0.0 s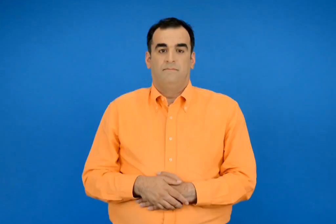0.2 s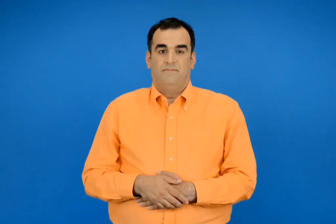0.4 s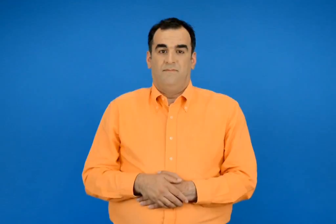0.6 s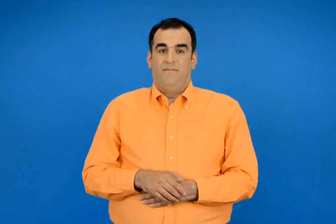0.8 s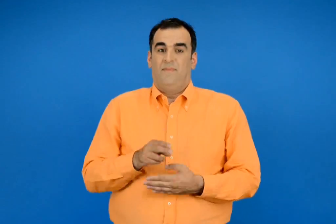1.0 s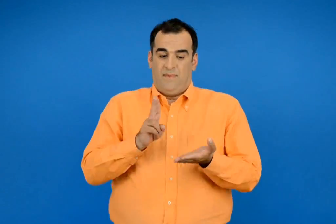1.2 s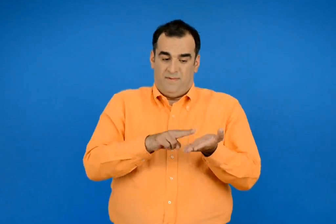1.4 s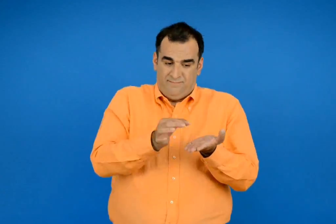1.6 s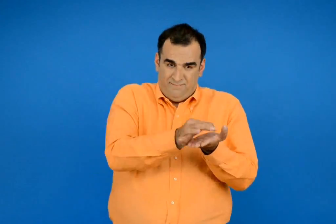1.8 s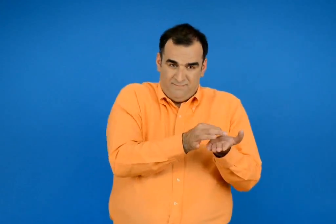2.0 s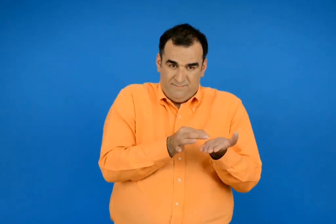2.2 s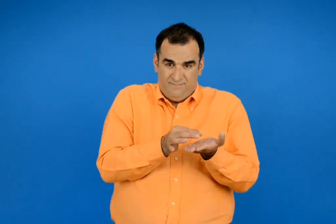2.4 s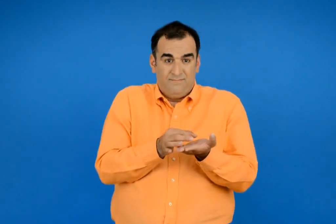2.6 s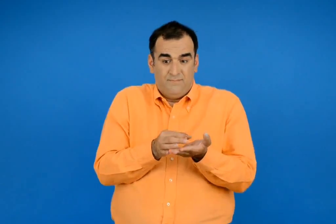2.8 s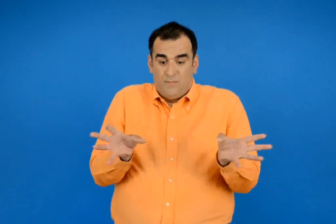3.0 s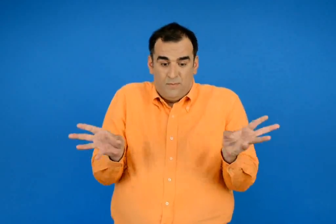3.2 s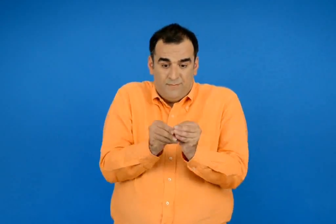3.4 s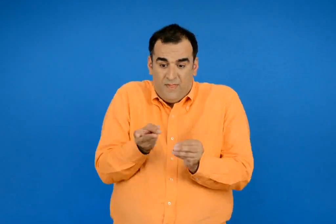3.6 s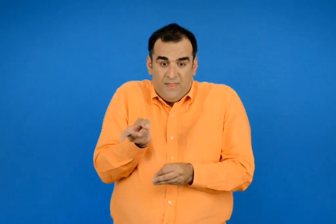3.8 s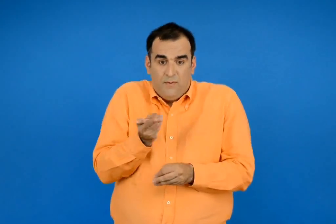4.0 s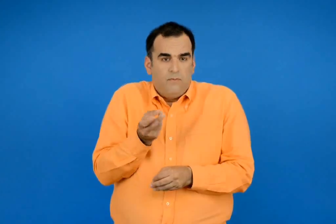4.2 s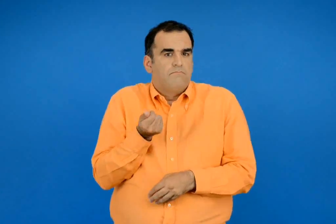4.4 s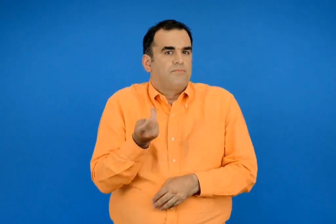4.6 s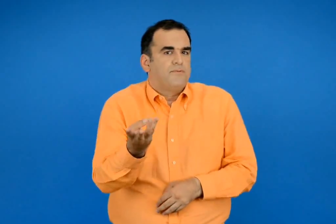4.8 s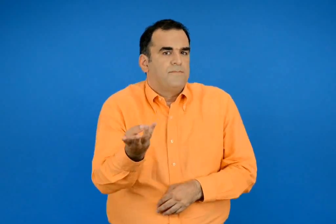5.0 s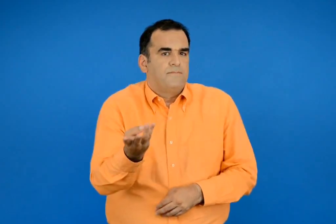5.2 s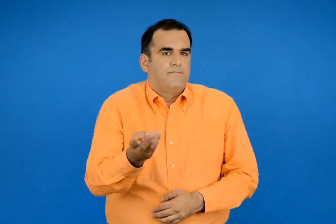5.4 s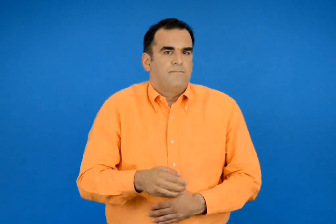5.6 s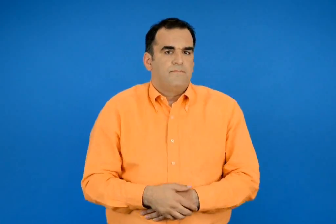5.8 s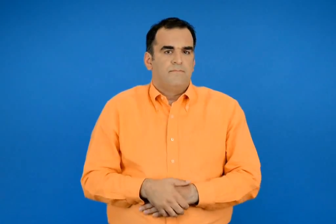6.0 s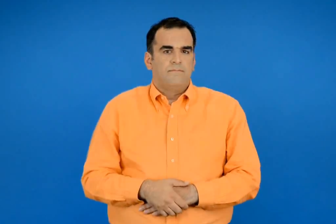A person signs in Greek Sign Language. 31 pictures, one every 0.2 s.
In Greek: ποσά αυτοκόλλητα έχουν και οι δύο μαζί ;
